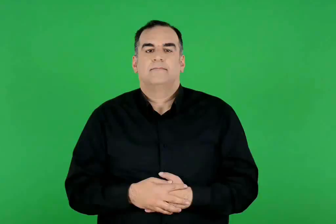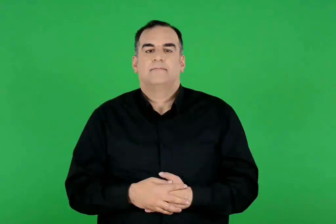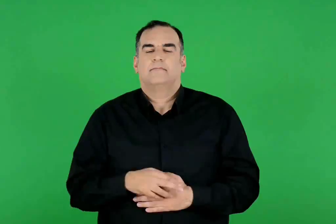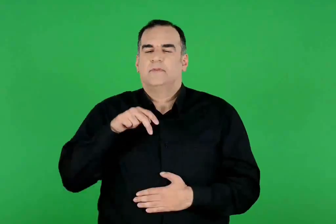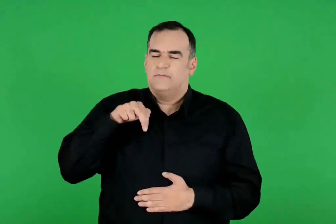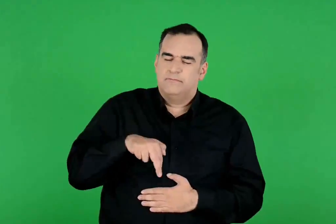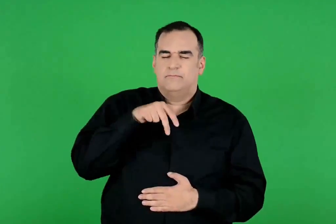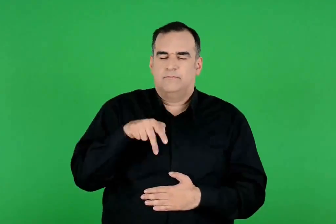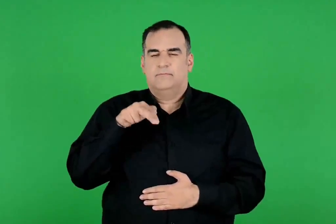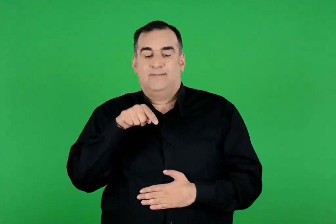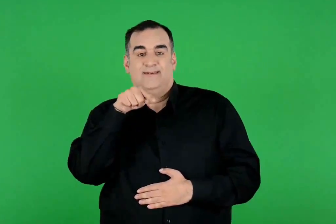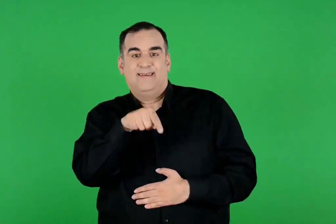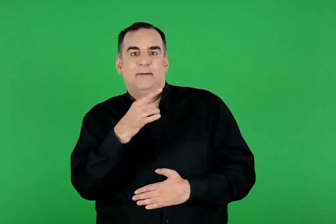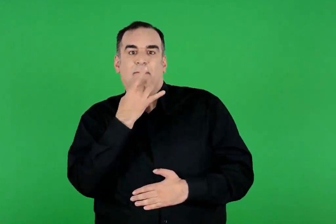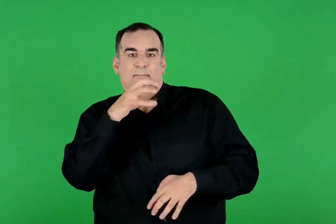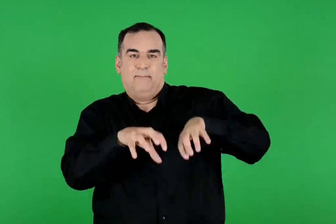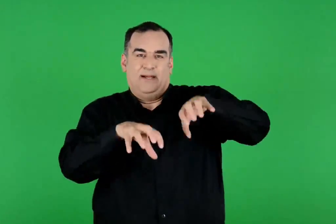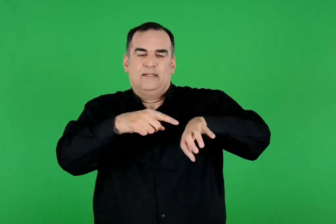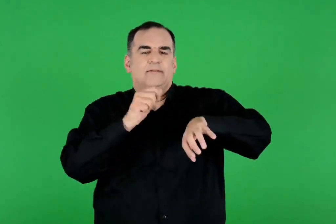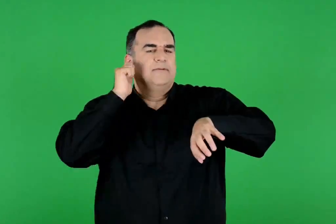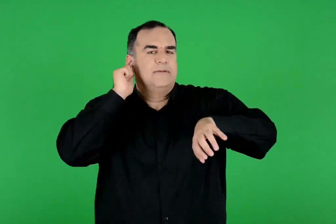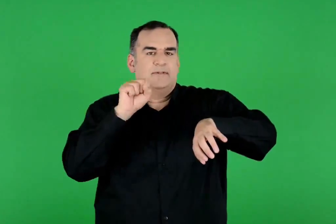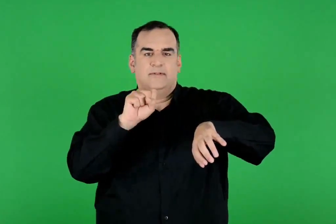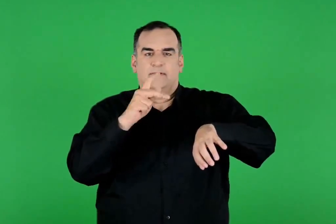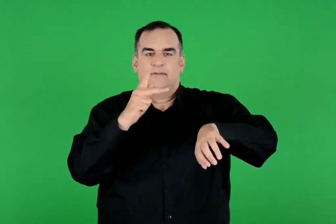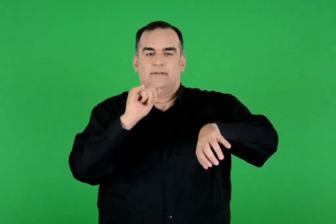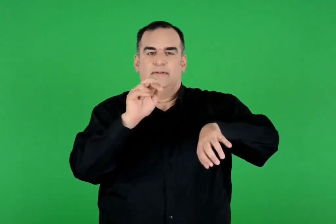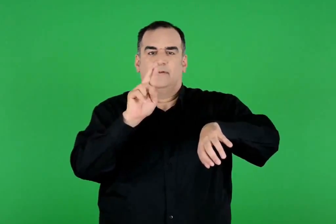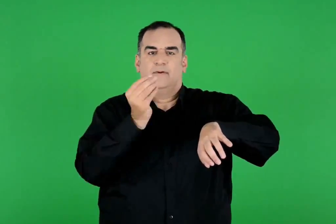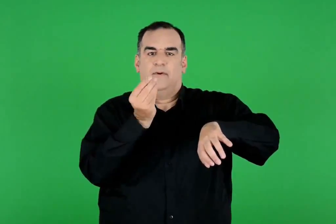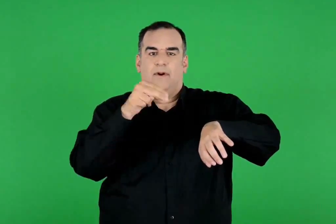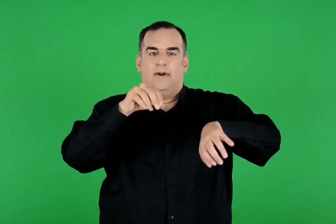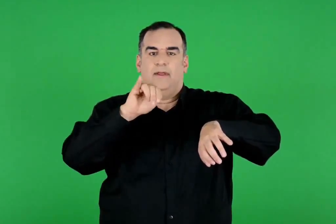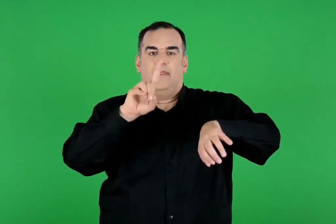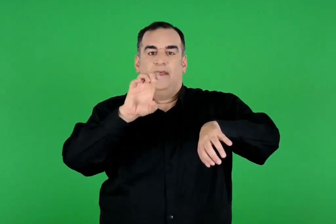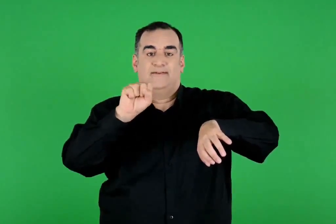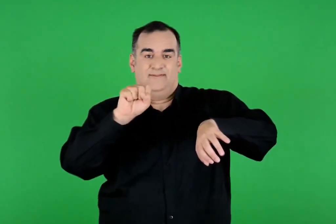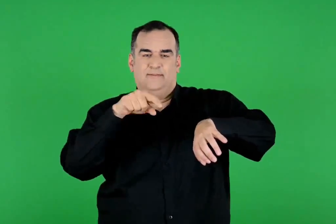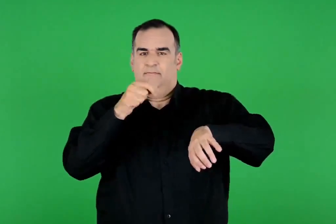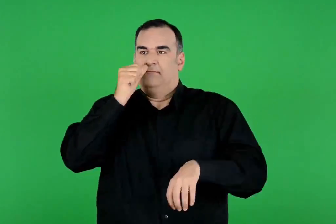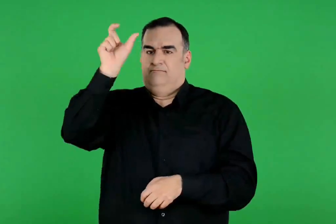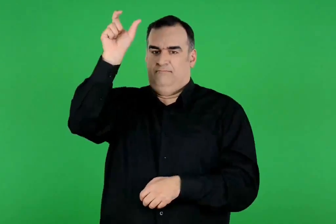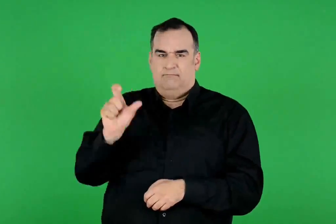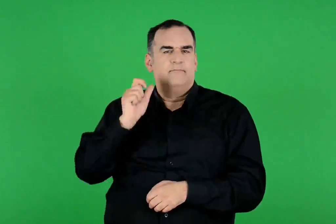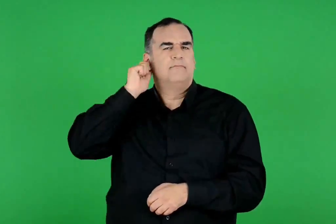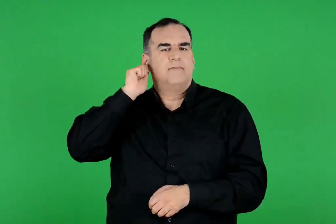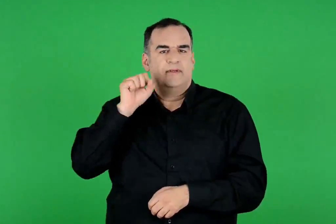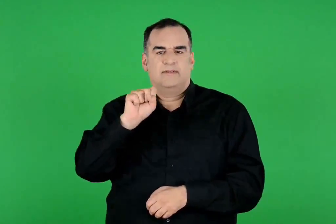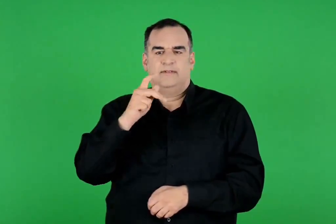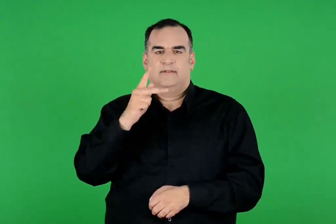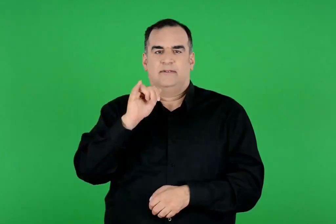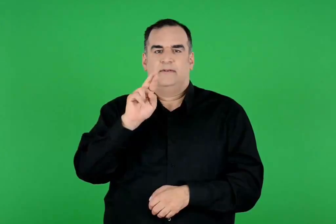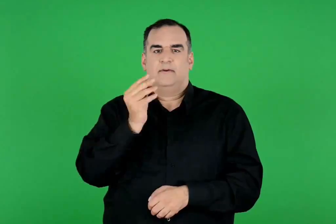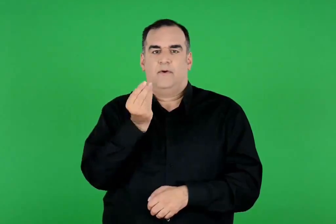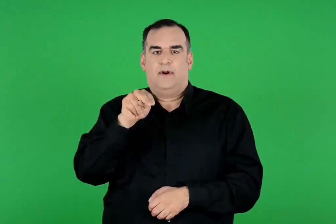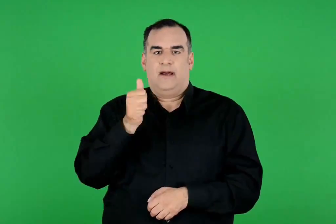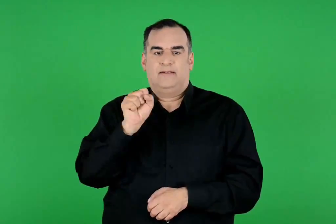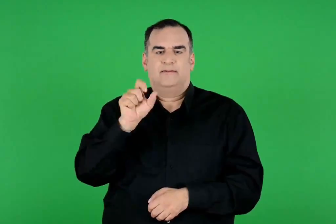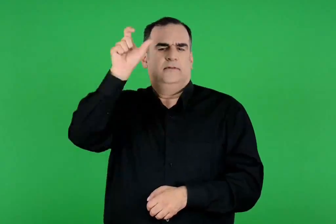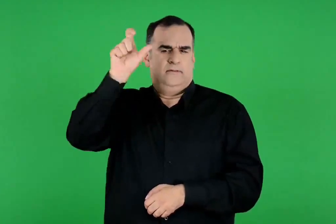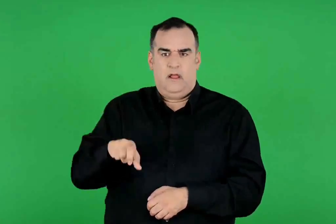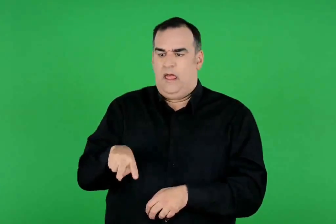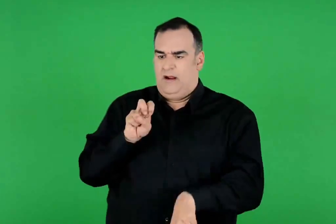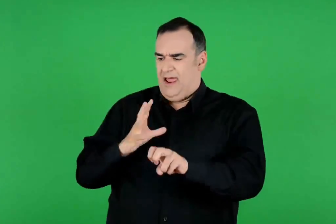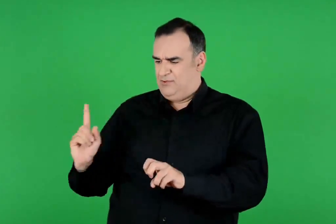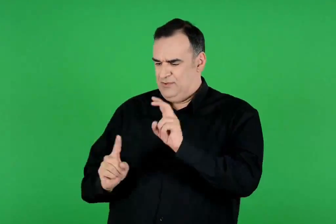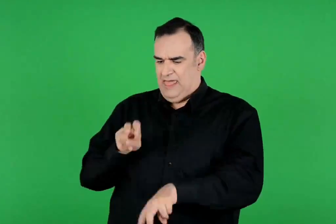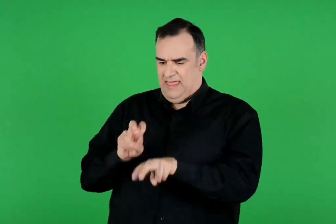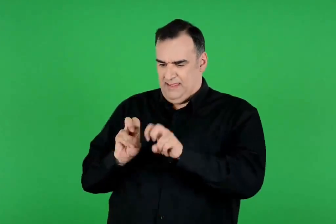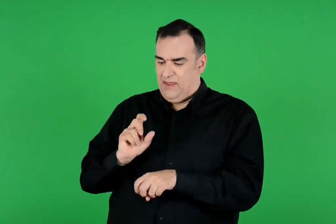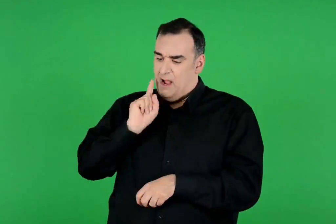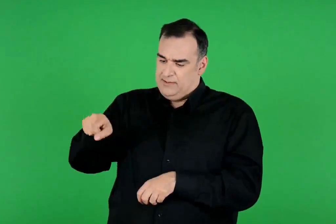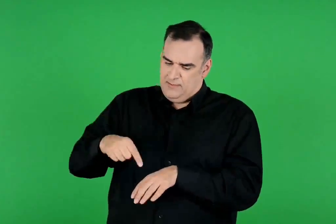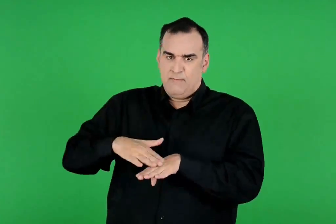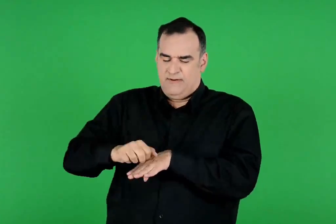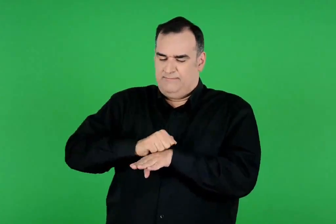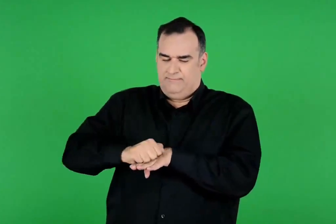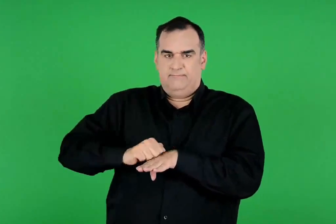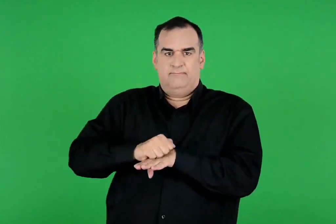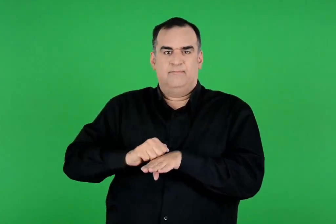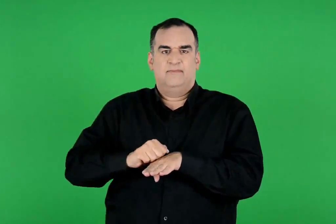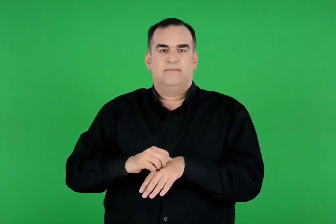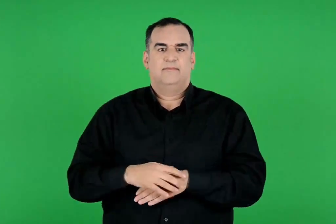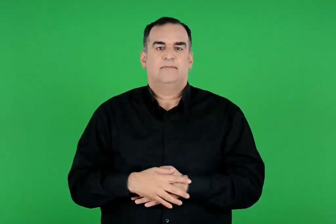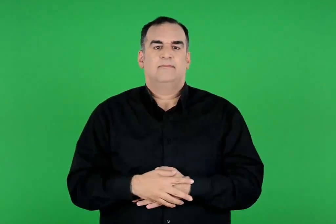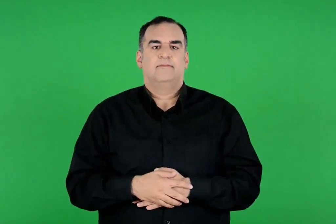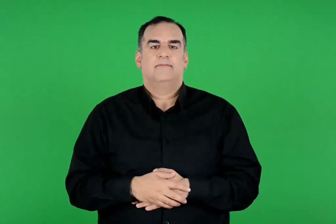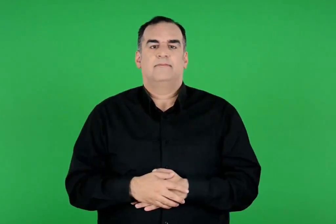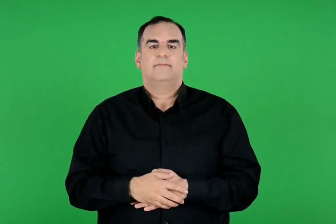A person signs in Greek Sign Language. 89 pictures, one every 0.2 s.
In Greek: προχωρώντας έφτασε στις σκιρωνίδες πέτρες. εκεί ο σκίρωνας , αφού λήστευε τους περαστικούς , τους ανάγκαζε να του πλένουν τα πόδια
